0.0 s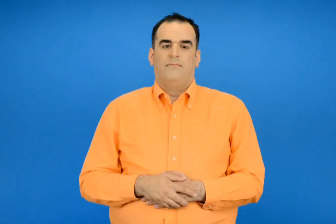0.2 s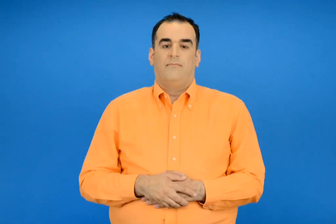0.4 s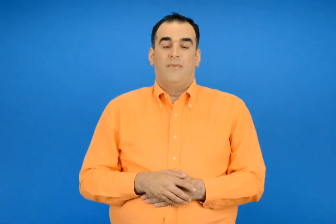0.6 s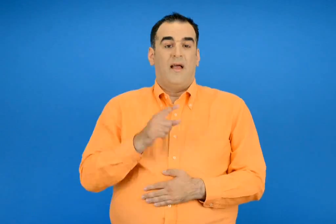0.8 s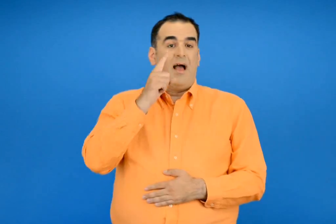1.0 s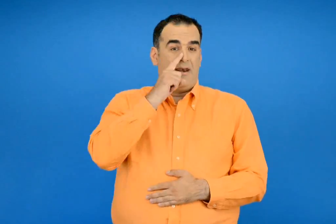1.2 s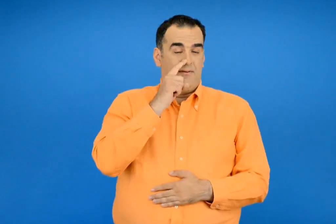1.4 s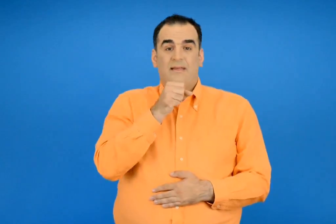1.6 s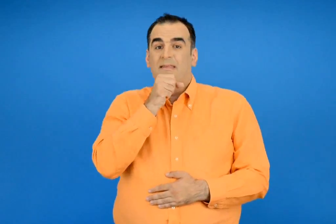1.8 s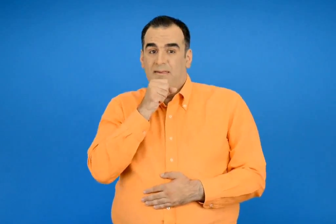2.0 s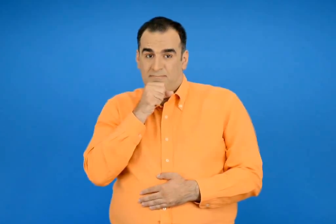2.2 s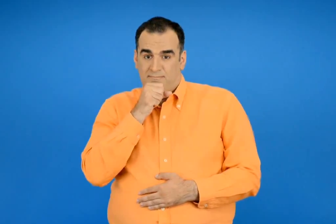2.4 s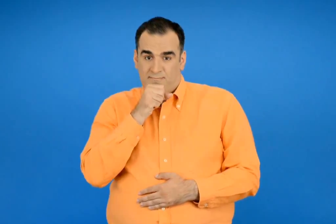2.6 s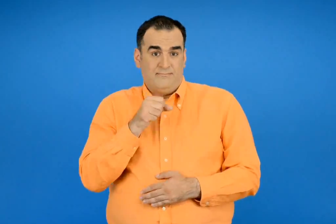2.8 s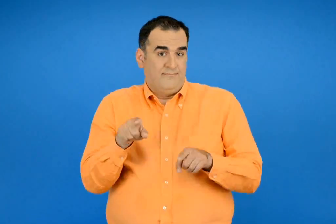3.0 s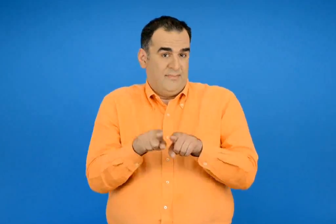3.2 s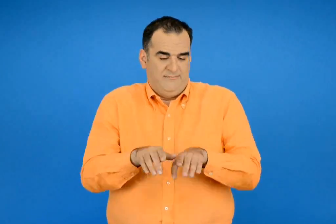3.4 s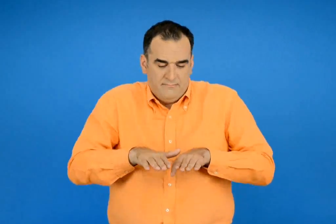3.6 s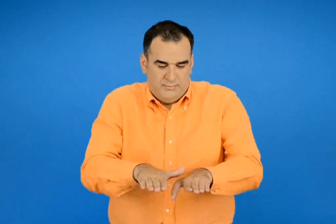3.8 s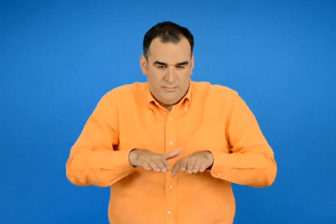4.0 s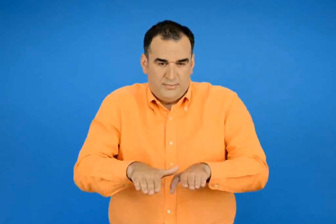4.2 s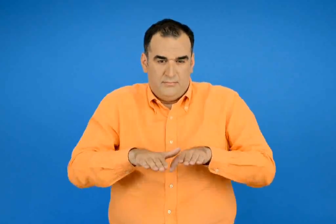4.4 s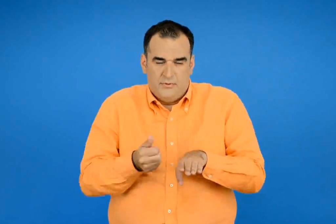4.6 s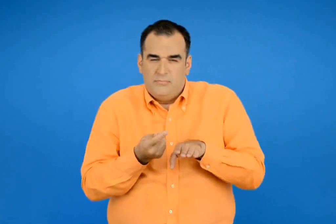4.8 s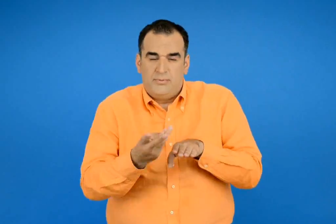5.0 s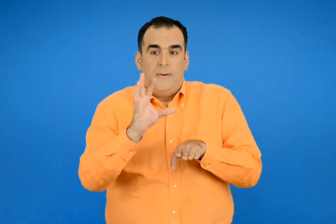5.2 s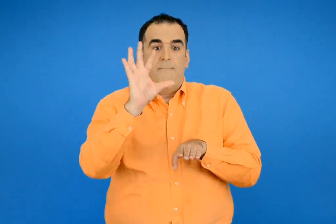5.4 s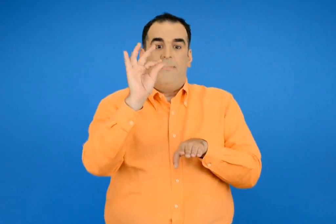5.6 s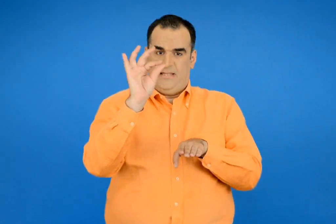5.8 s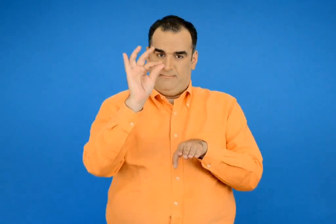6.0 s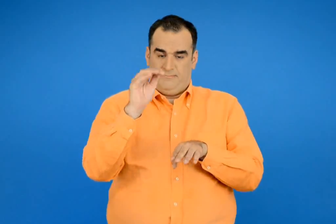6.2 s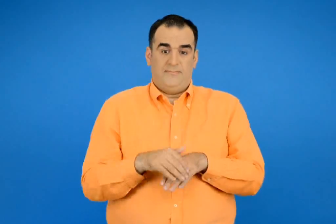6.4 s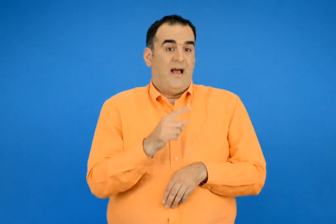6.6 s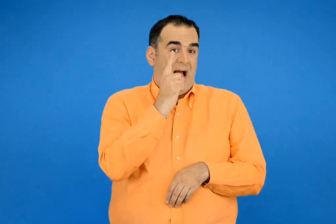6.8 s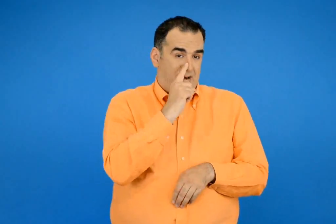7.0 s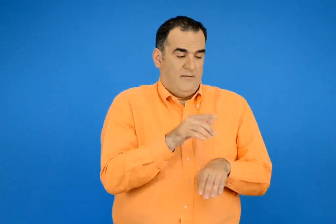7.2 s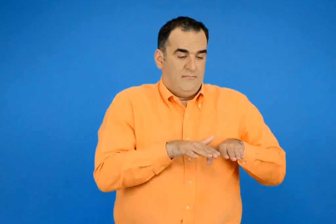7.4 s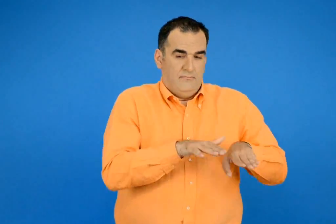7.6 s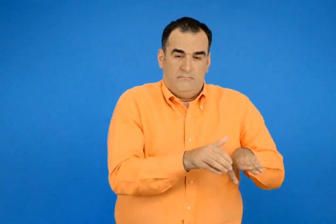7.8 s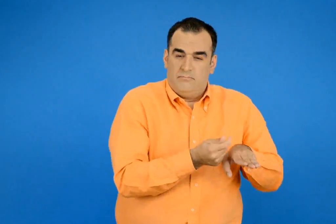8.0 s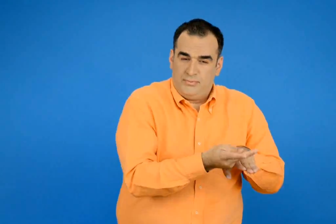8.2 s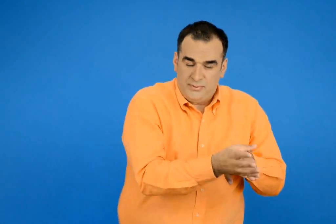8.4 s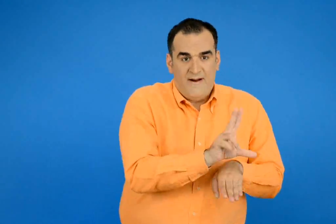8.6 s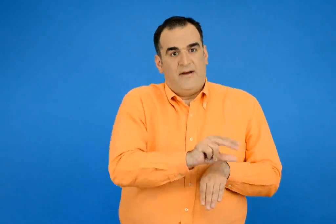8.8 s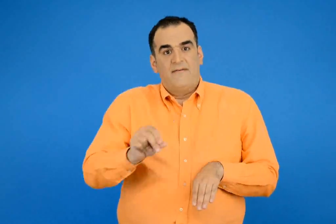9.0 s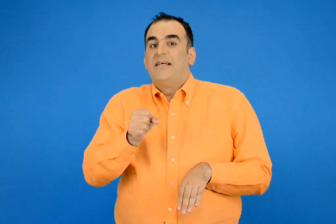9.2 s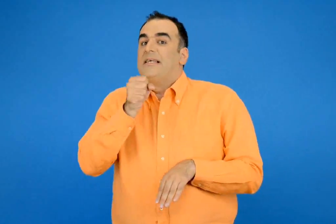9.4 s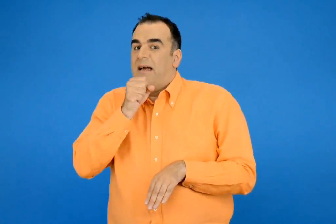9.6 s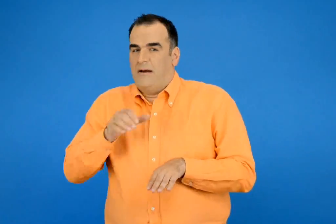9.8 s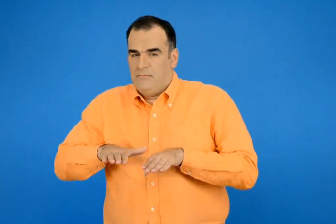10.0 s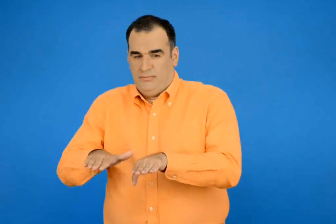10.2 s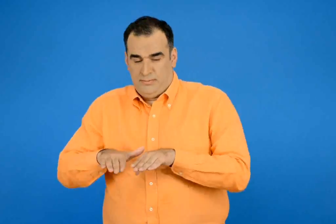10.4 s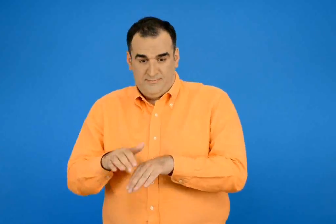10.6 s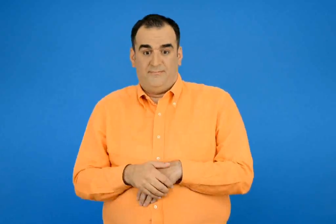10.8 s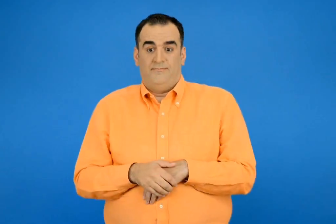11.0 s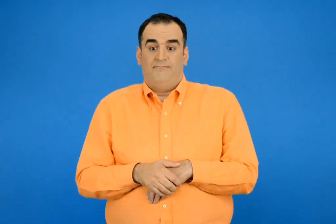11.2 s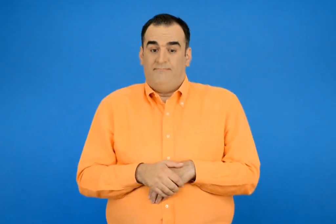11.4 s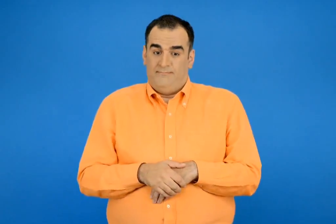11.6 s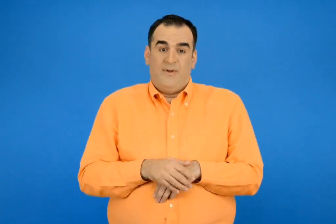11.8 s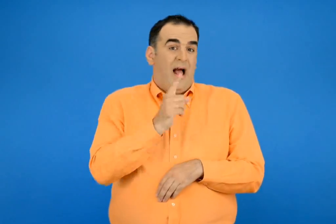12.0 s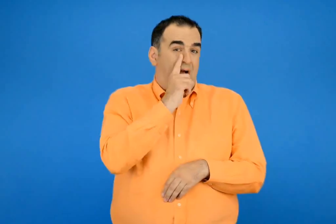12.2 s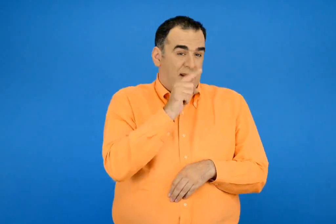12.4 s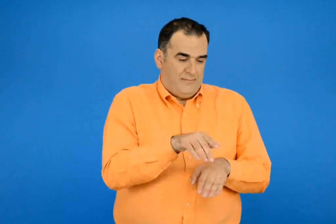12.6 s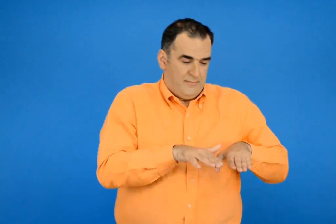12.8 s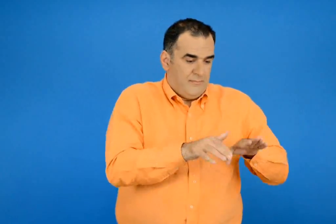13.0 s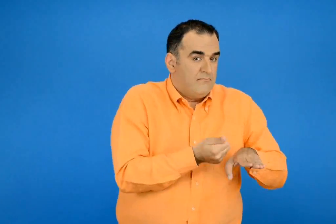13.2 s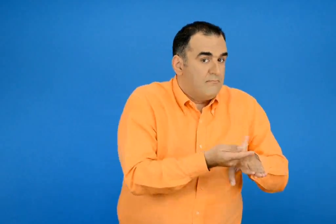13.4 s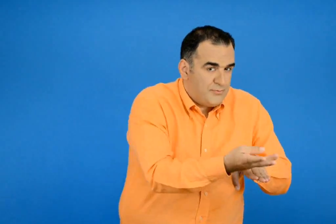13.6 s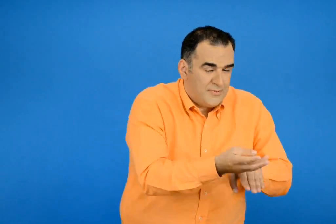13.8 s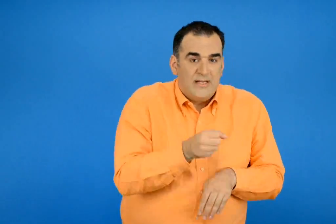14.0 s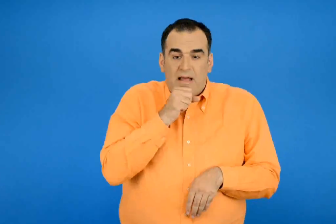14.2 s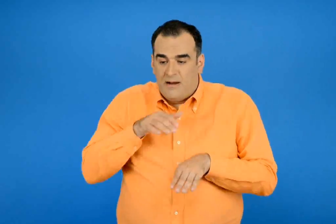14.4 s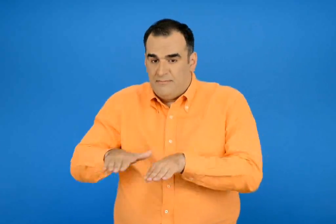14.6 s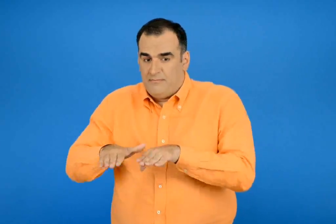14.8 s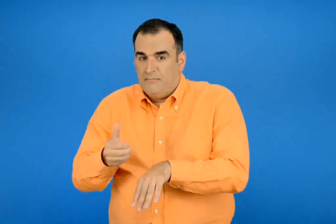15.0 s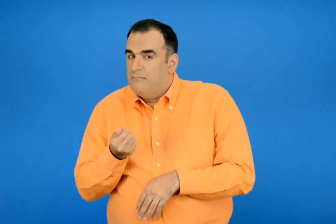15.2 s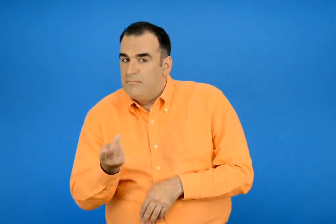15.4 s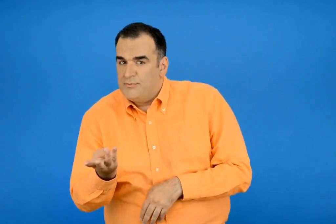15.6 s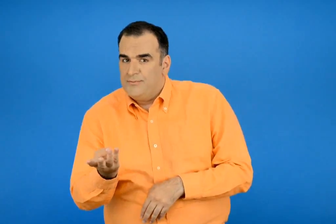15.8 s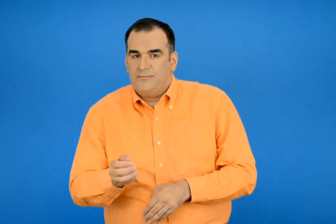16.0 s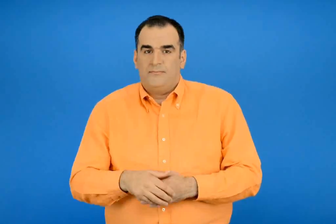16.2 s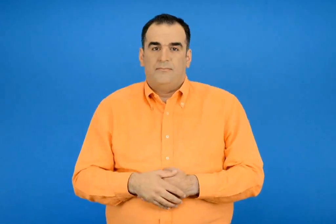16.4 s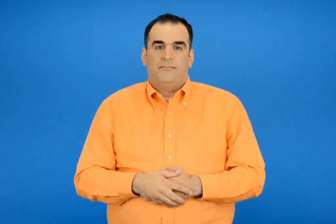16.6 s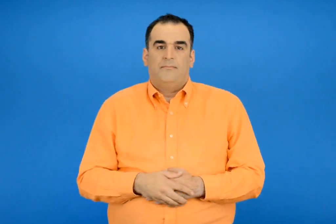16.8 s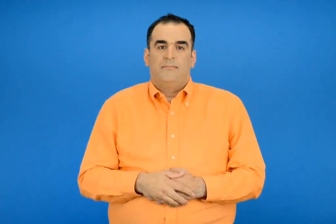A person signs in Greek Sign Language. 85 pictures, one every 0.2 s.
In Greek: η άννα έφτιαξε με τη γιαγιά της 50 κουλουράκια η άννα έφτιαξε τόσα κουλουράκια όσα και η γιαγιά ποσά κουλουράκια έφτιαξε η άννα και ποσά η γιαγιά ;
